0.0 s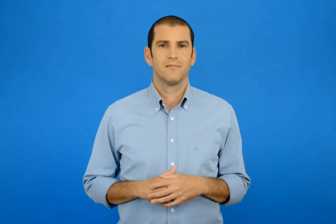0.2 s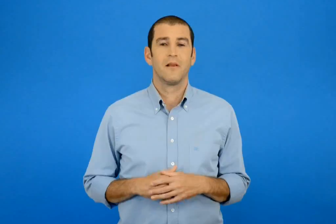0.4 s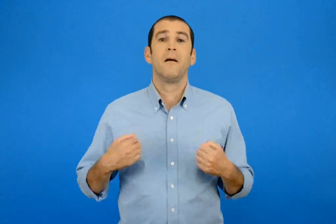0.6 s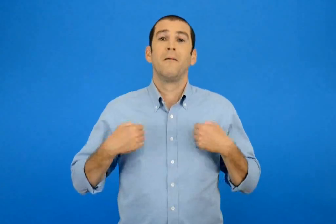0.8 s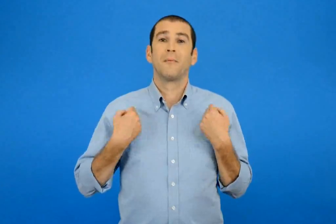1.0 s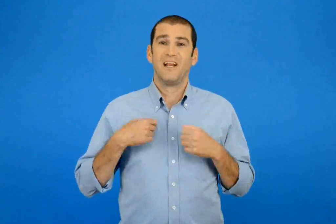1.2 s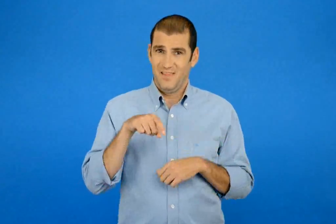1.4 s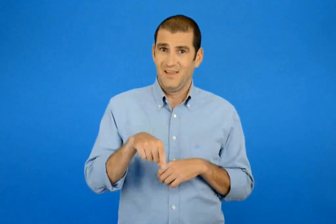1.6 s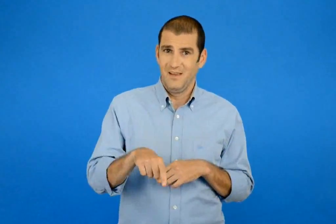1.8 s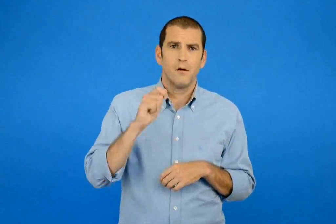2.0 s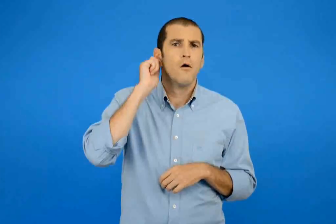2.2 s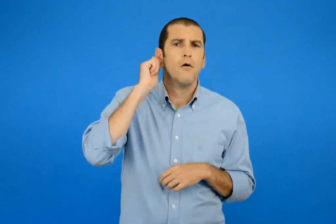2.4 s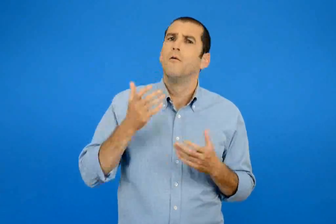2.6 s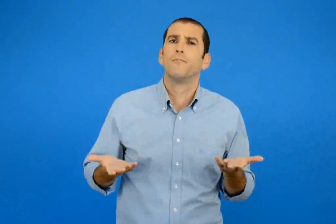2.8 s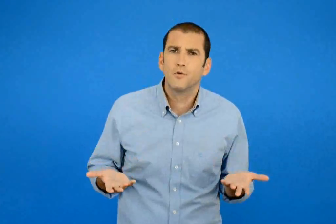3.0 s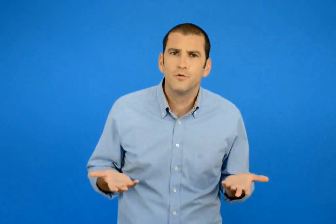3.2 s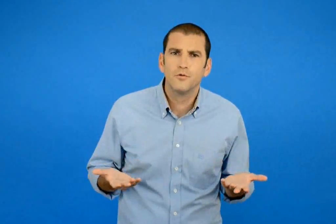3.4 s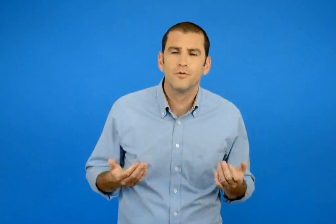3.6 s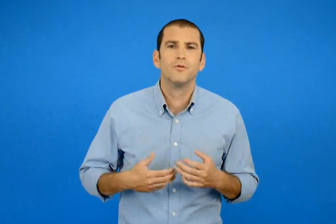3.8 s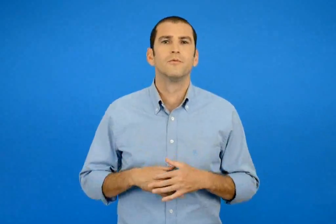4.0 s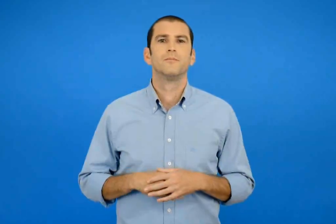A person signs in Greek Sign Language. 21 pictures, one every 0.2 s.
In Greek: πως λέγεται το παιχνίδι ;
